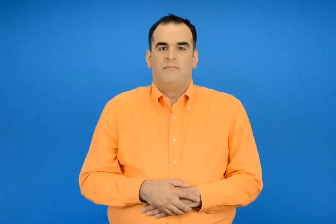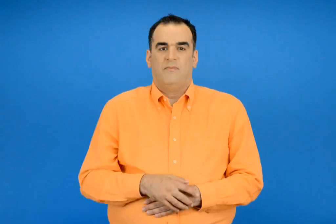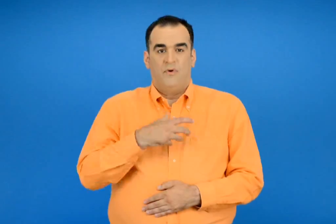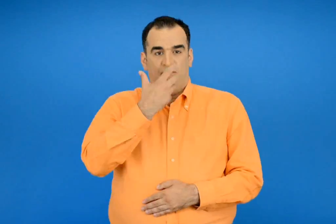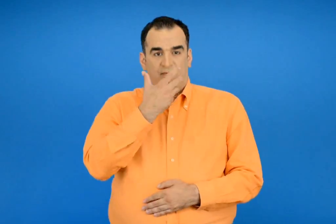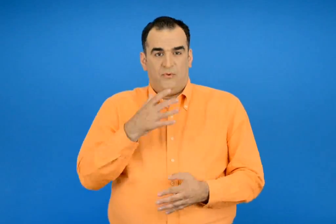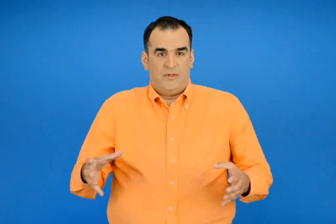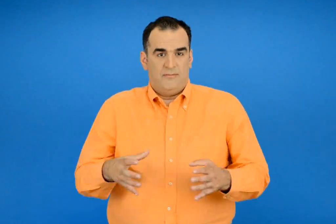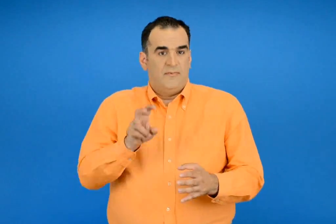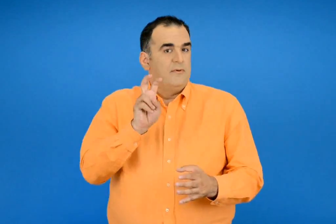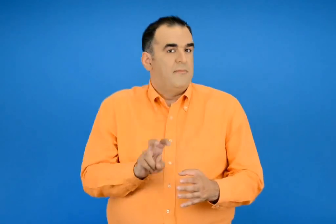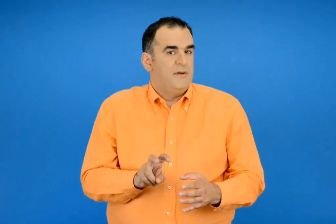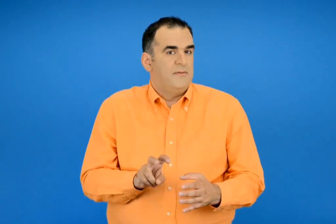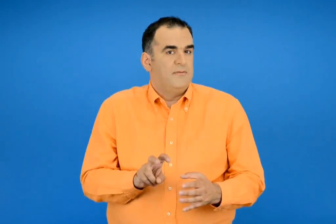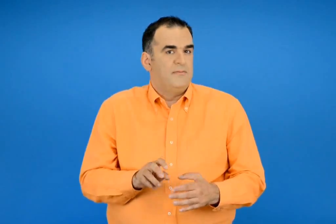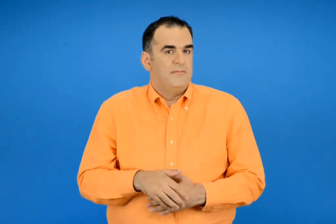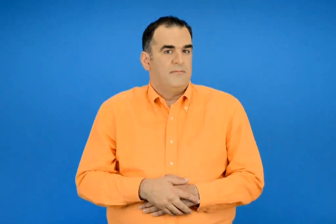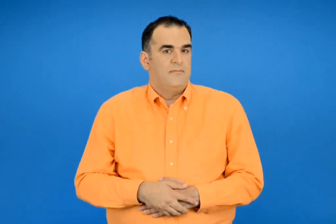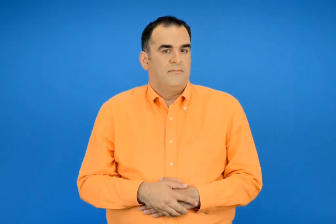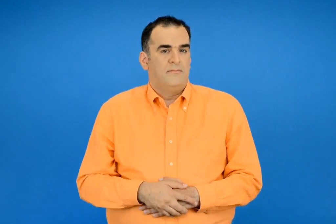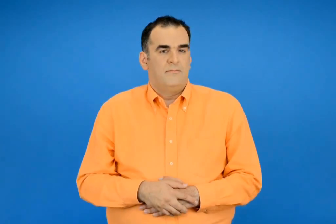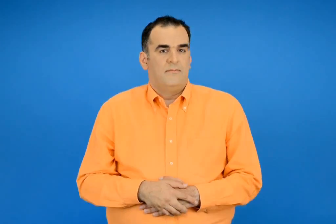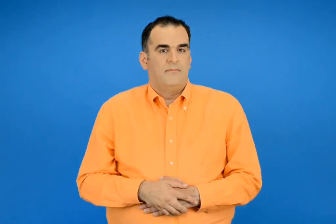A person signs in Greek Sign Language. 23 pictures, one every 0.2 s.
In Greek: φρούτα που έμειναν
